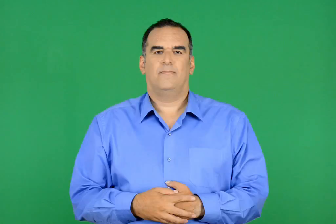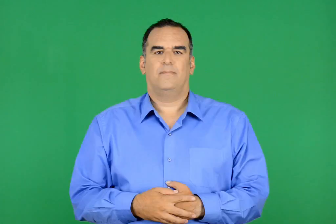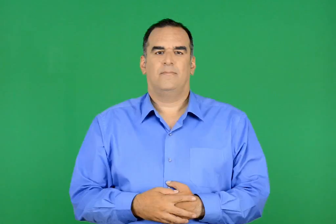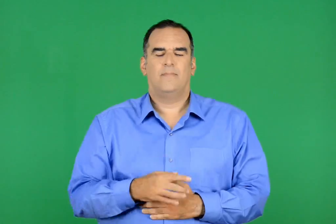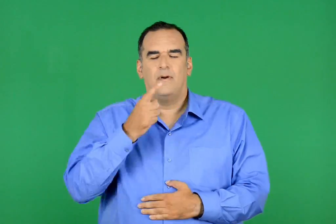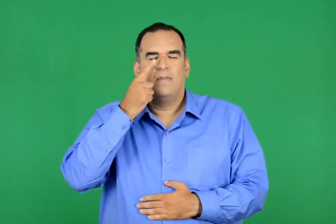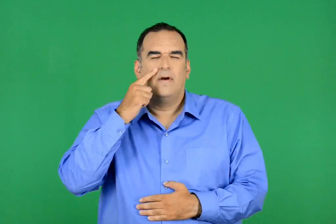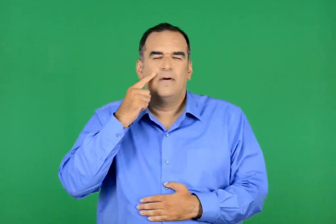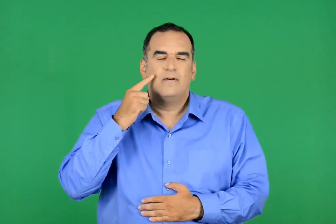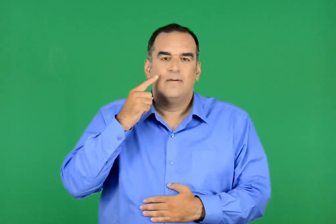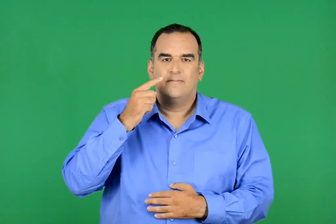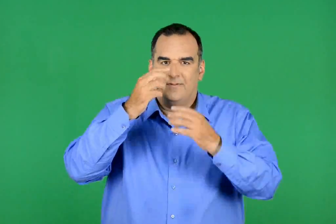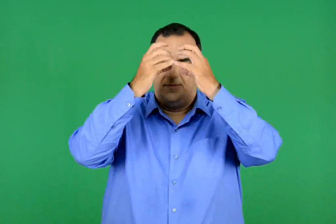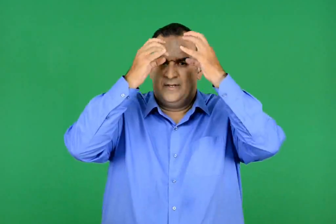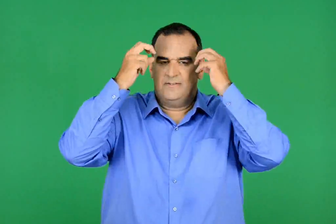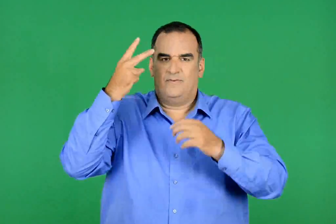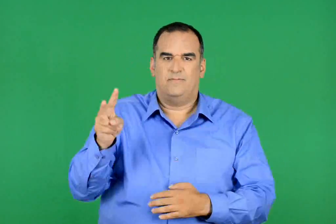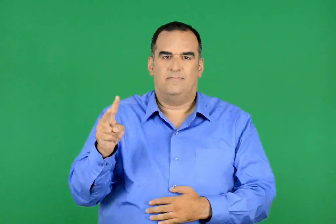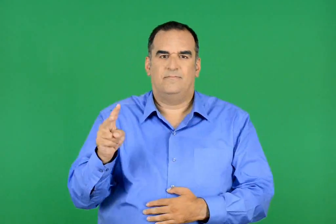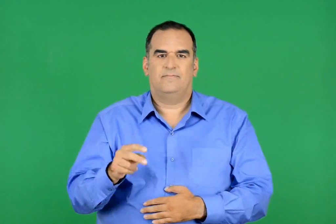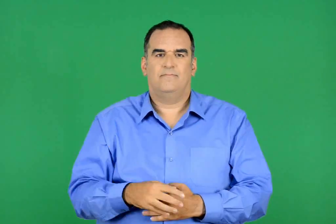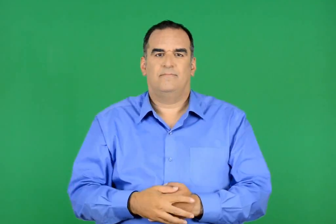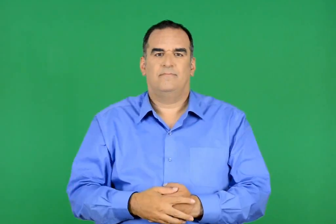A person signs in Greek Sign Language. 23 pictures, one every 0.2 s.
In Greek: τα δάκρυα της περσεφόνης
